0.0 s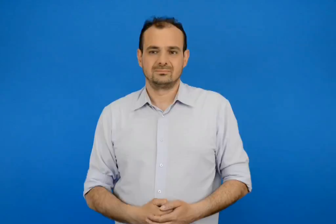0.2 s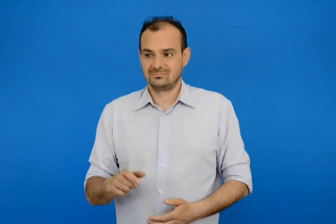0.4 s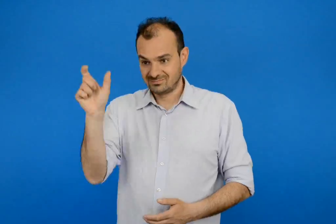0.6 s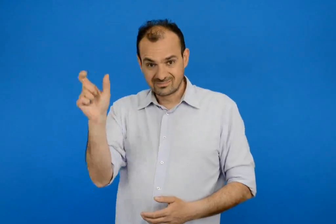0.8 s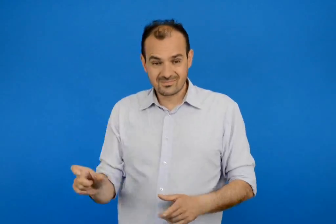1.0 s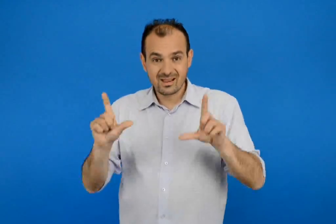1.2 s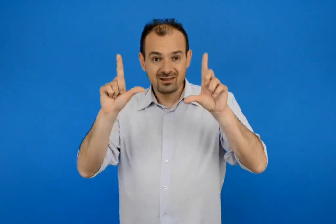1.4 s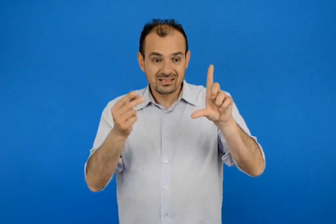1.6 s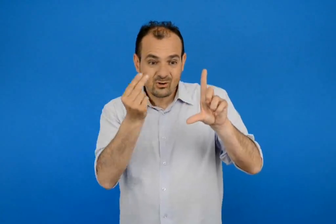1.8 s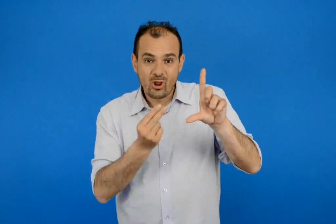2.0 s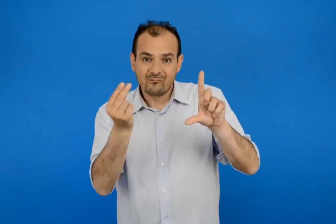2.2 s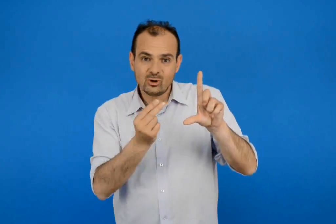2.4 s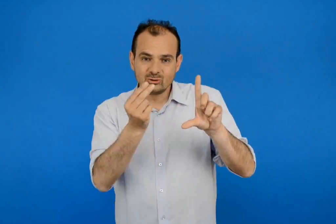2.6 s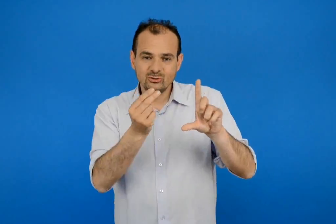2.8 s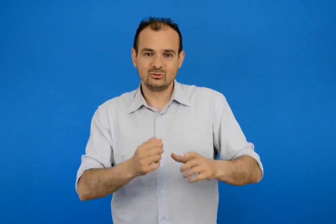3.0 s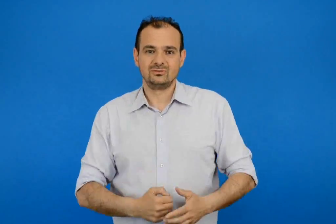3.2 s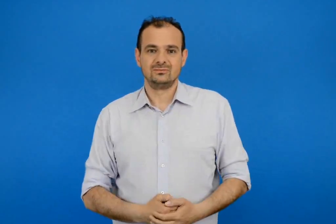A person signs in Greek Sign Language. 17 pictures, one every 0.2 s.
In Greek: εικονογράφος
